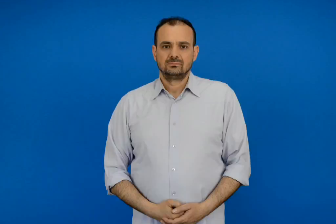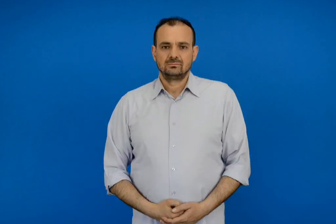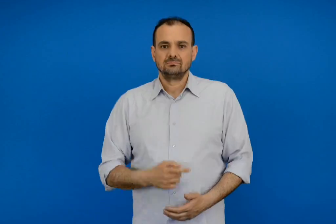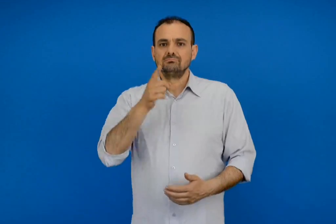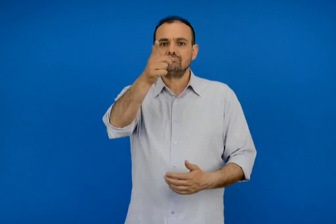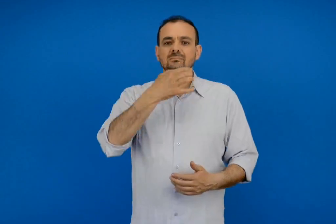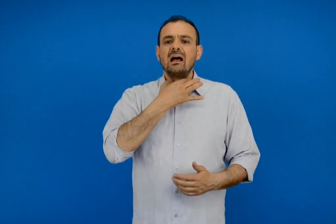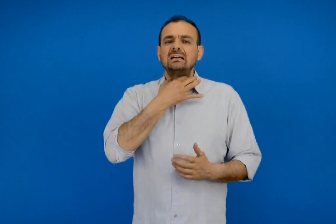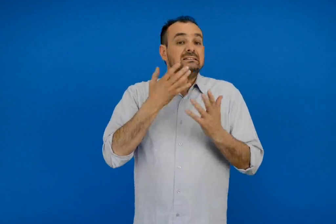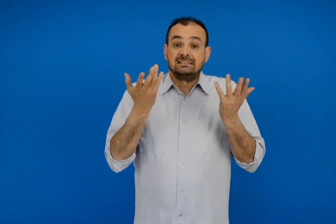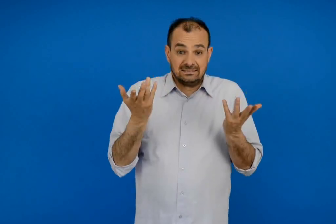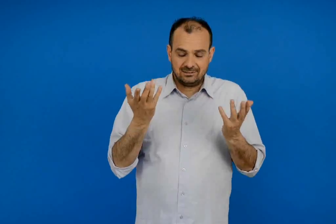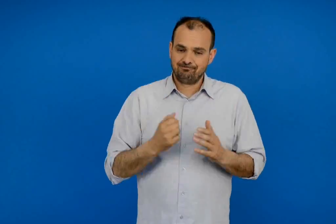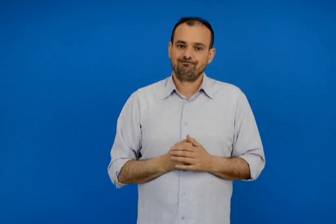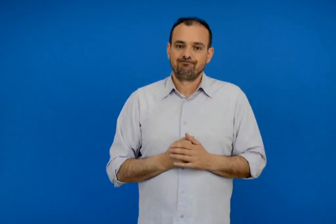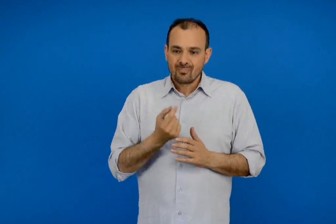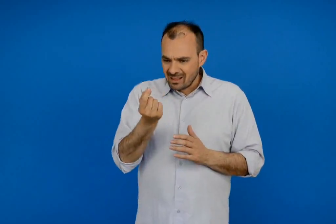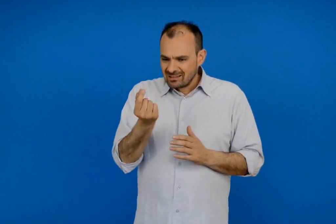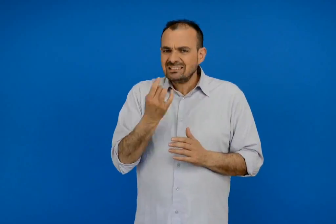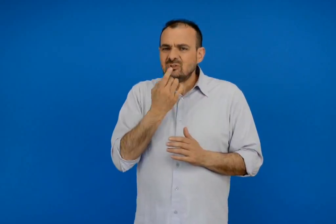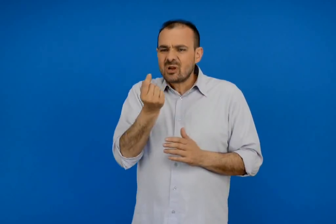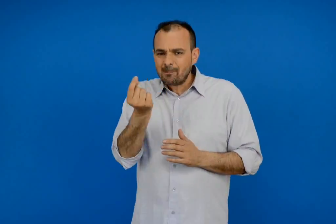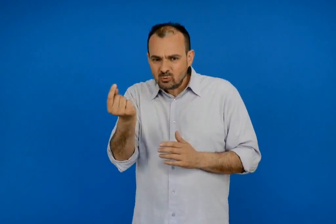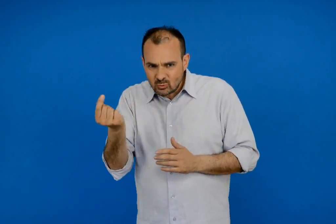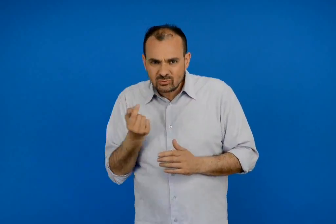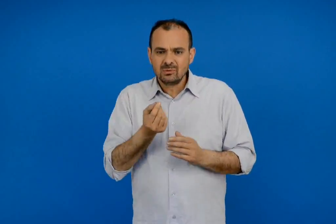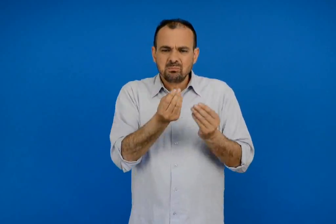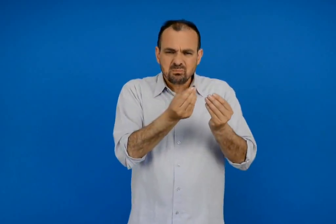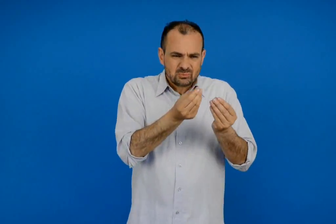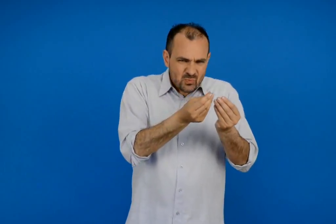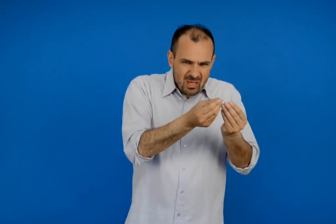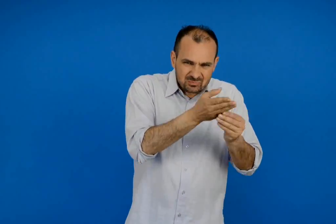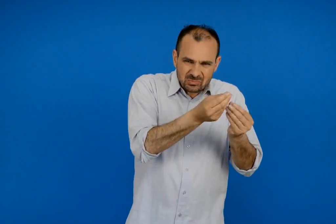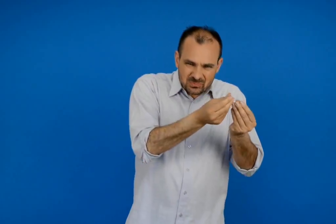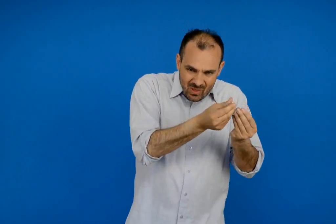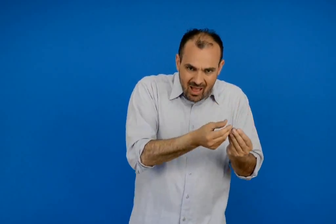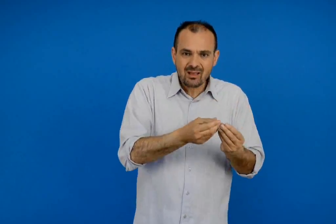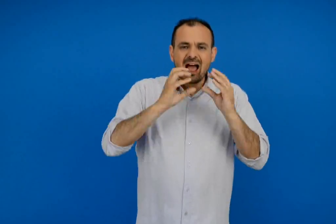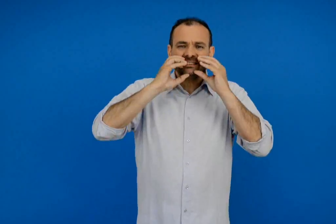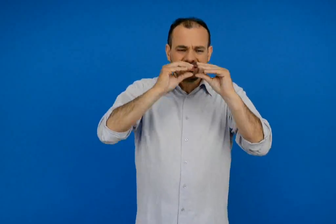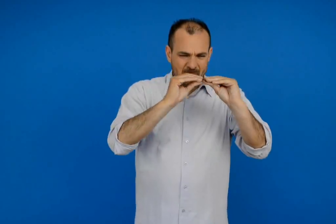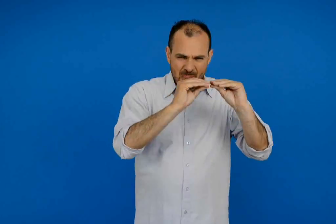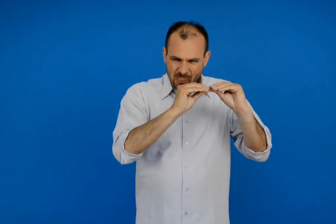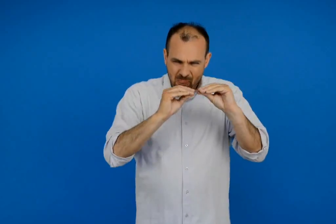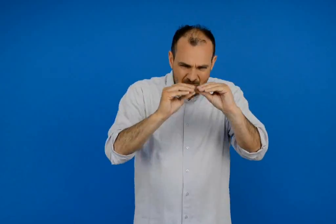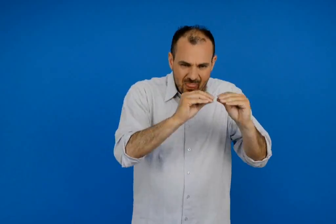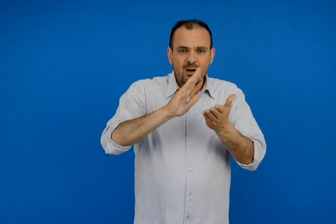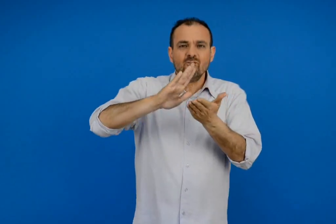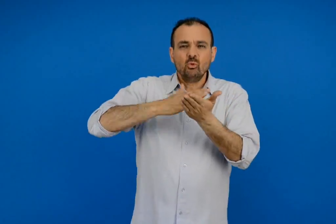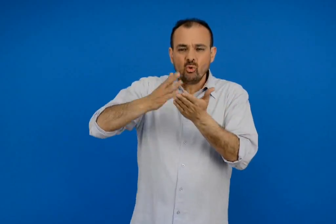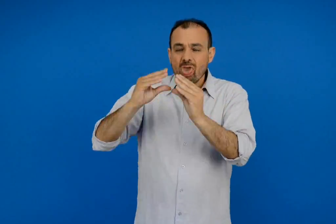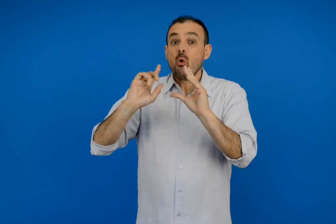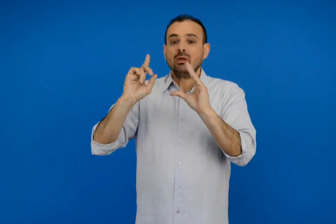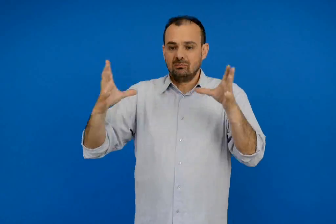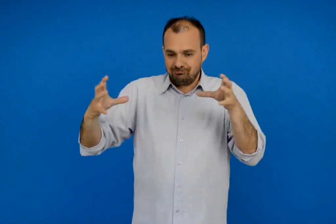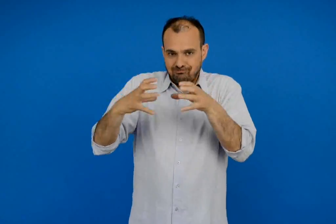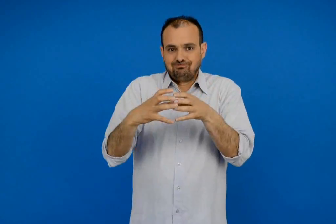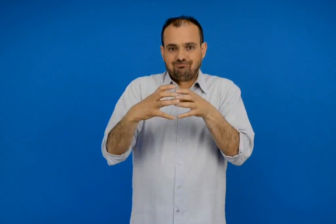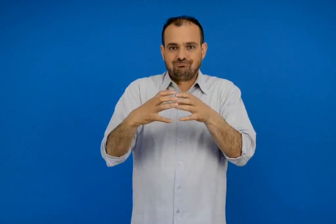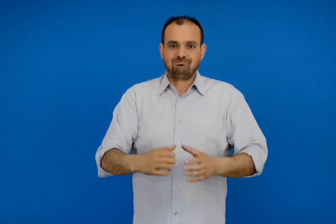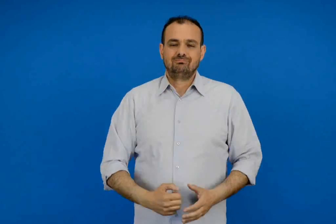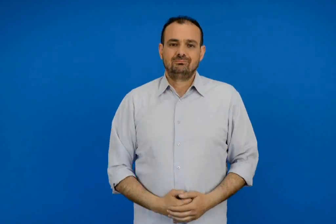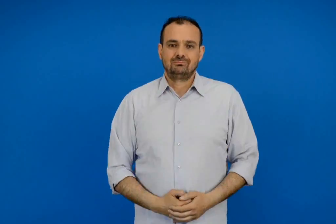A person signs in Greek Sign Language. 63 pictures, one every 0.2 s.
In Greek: τι θα χρειαστείς ξηρούς καρπούς ψίχουλα νιφάδες καλαμποκιού και βούτυρο όχι μαλακό
